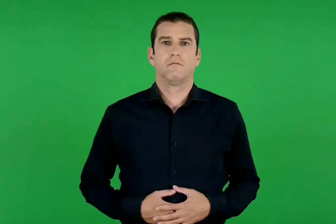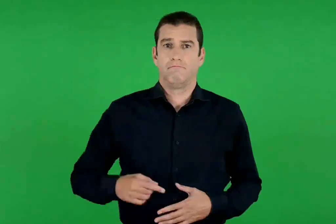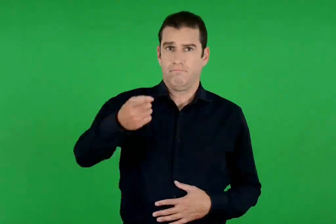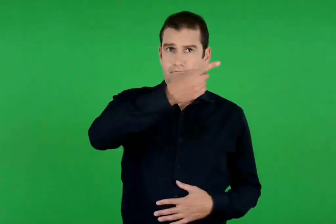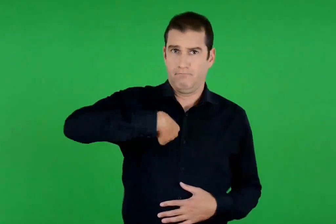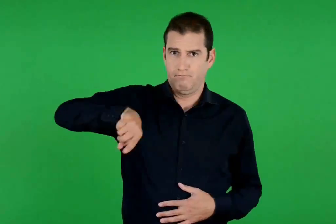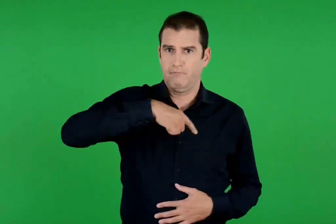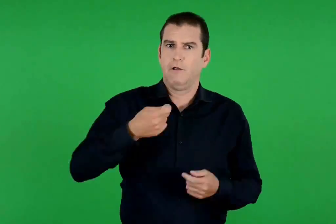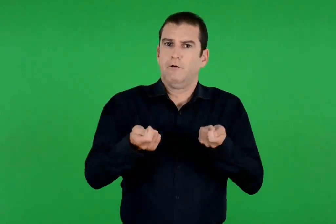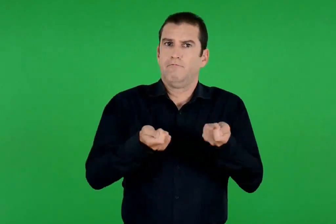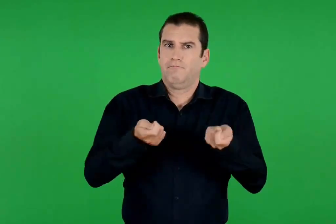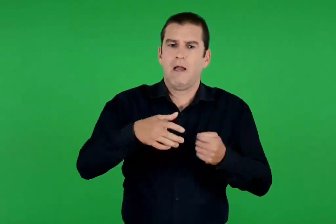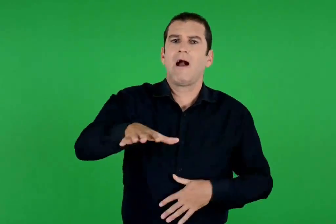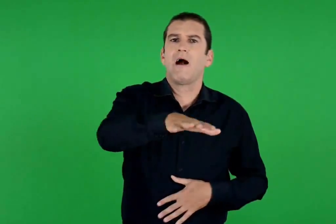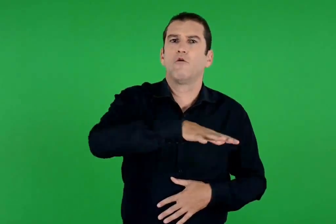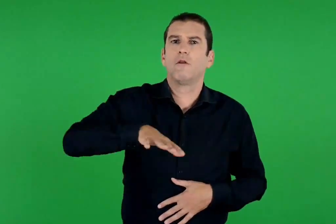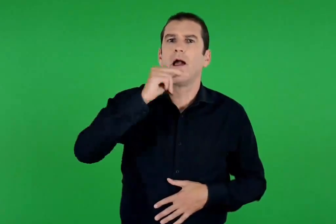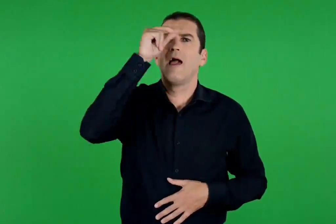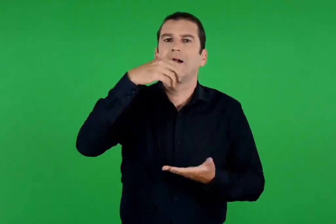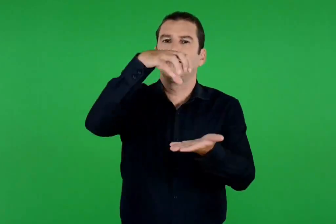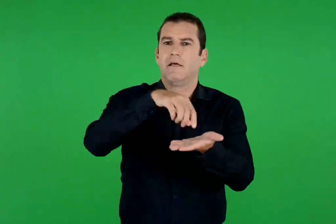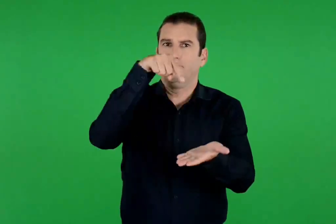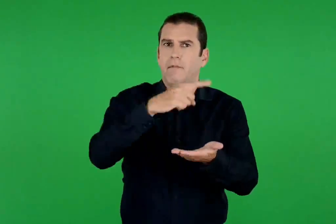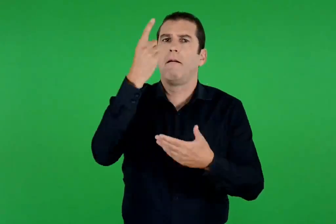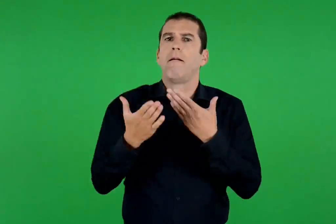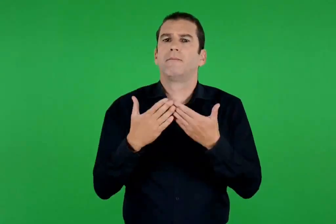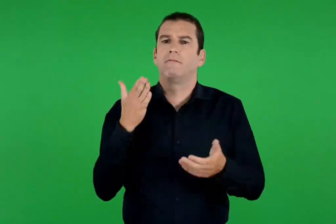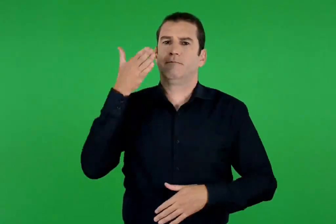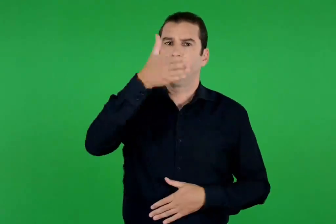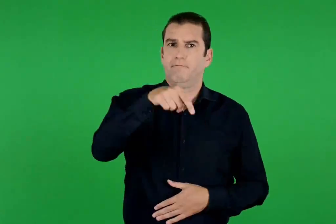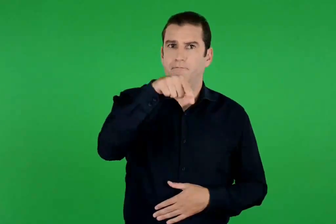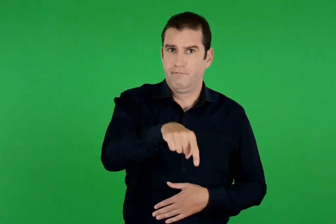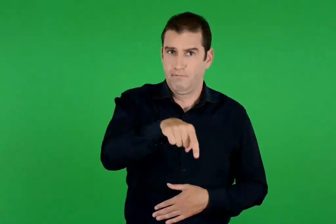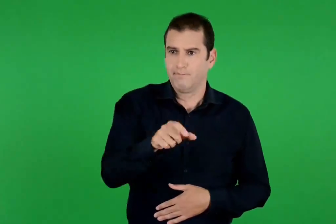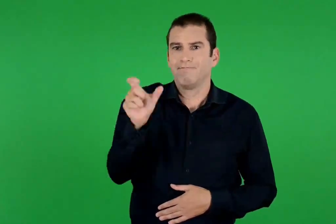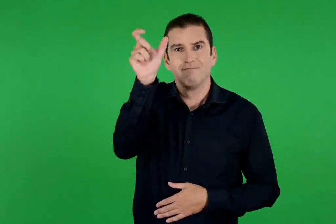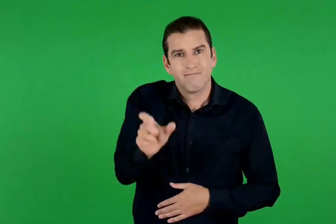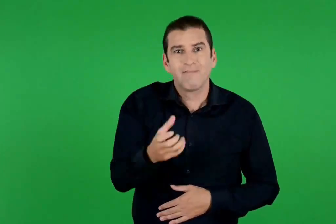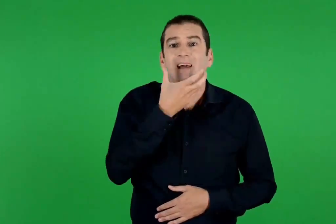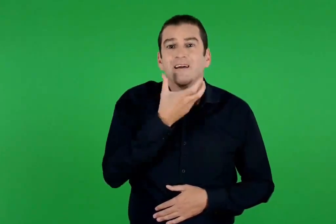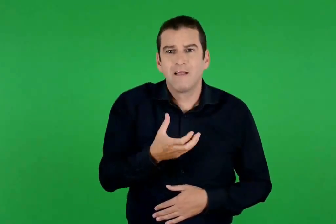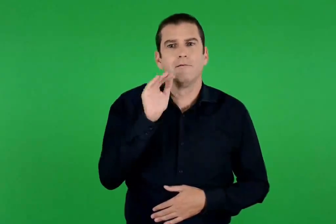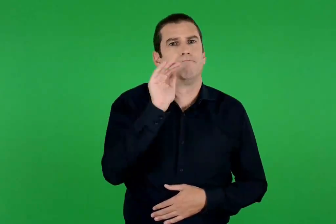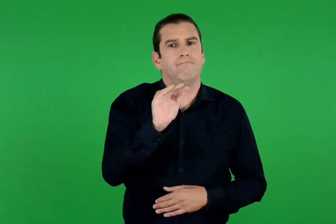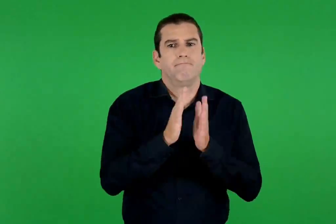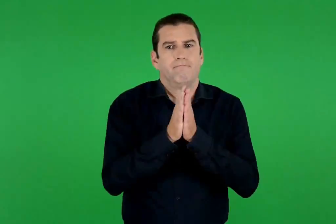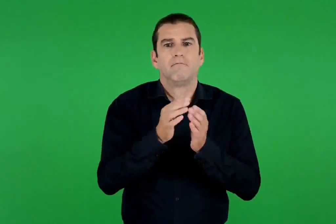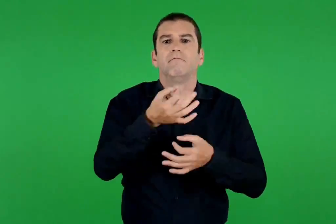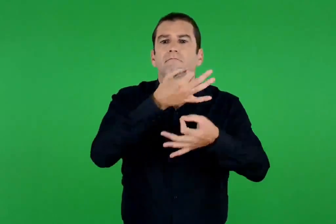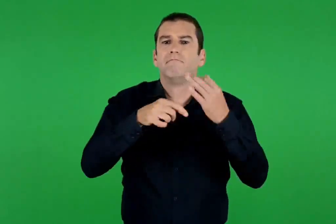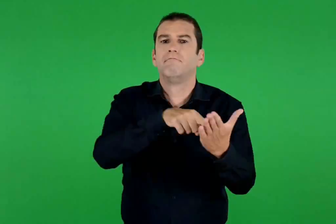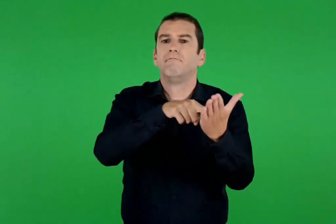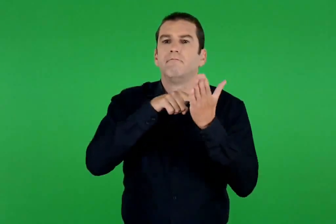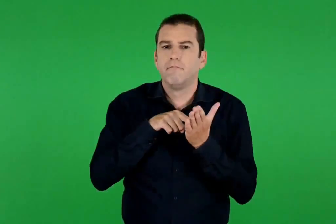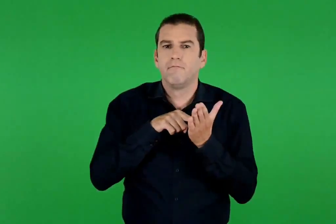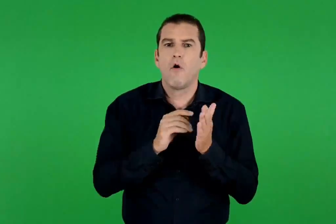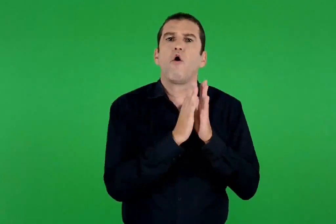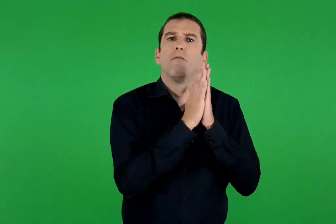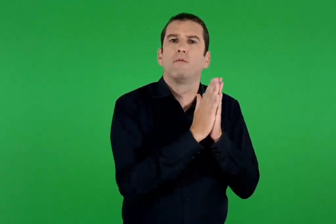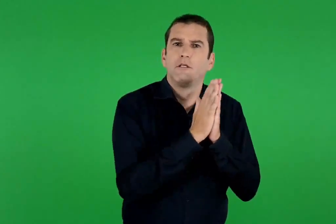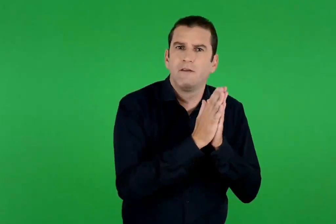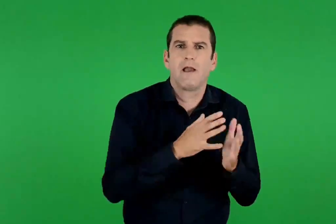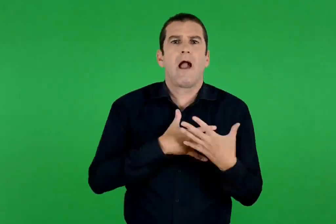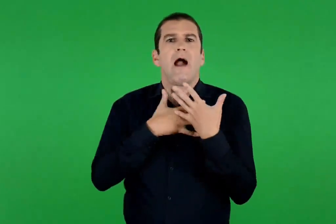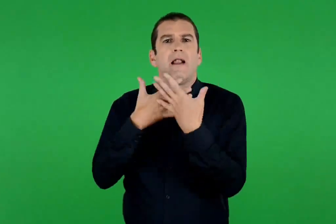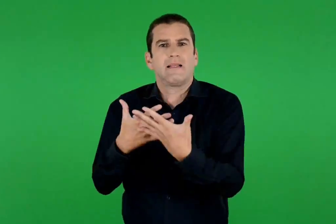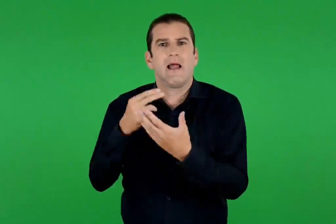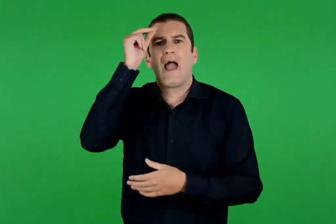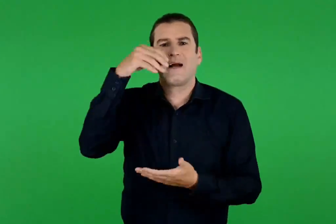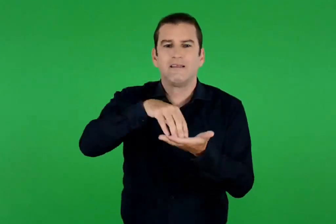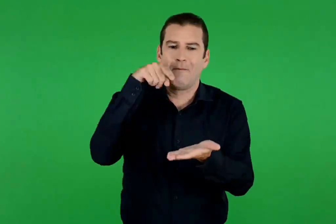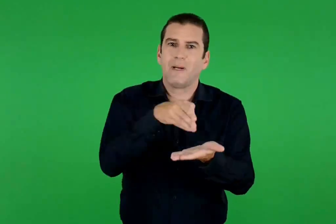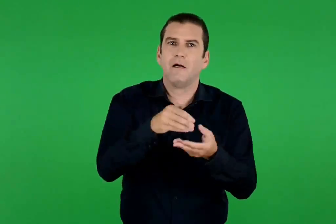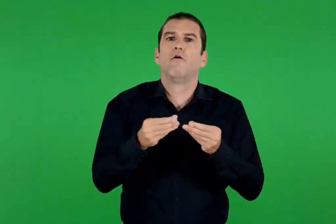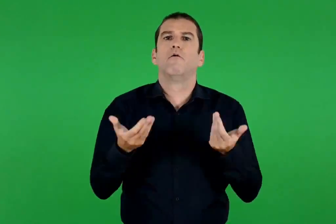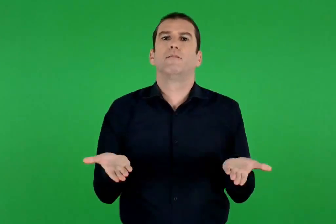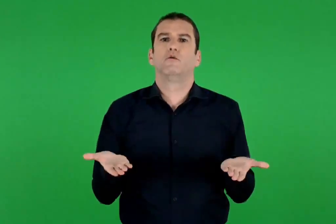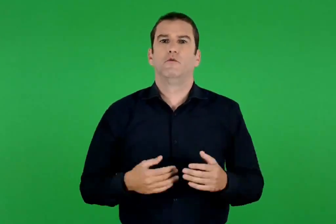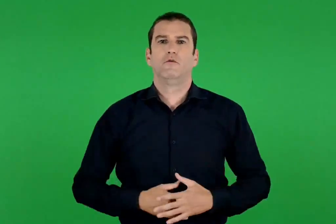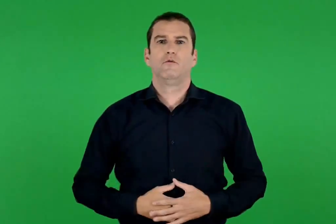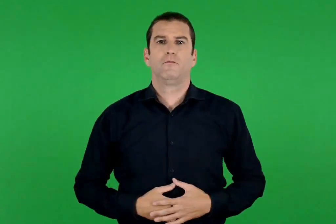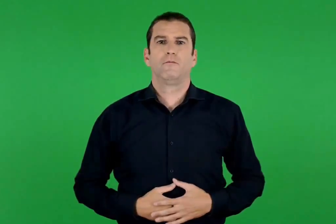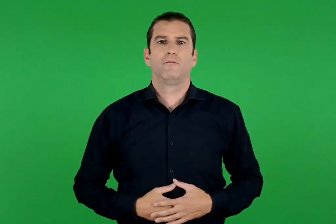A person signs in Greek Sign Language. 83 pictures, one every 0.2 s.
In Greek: οργανώνουμε μια επίσκεψη στον ναό της ενορίας. ζητάμε από τον ιερέα να μας δείξει πώς γίνεται η προσευχή και η λατρεία στην εκκλησία
